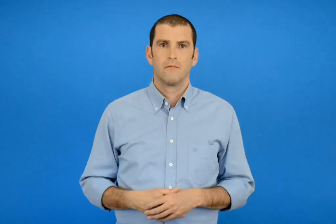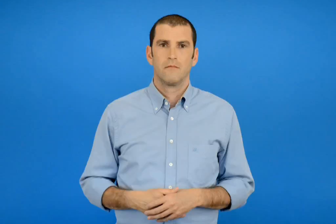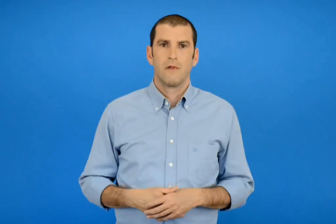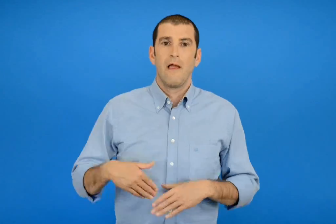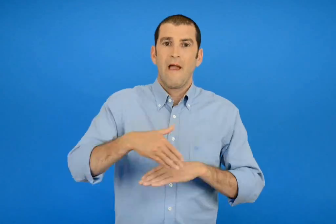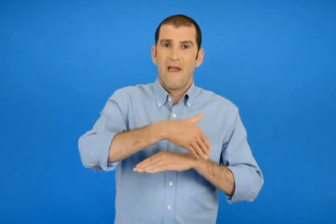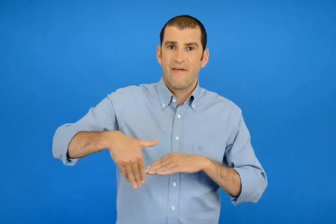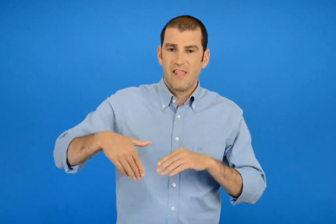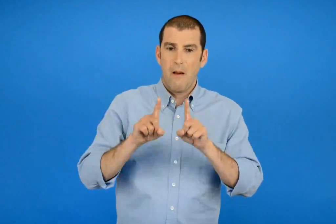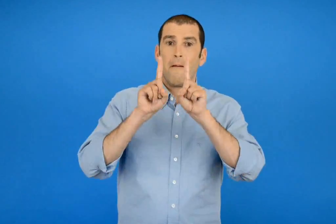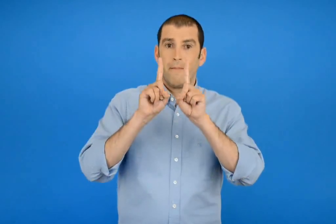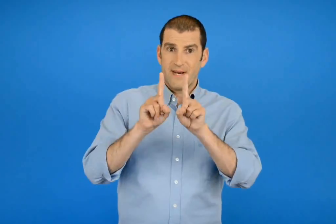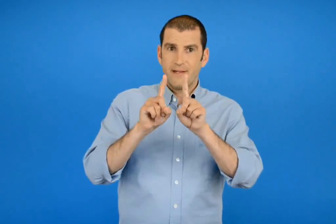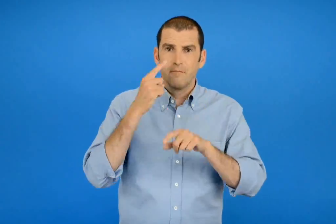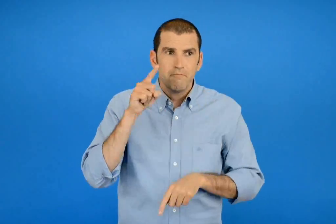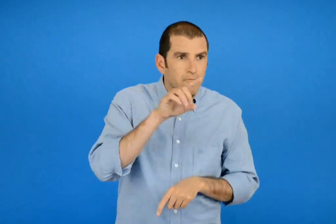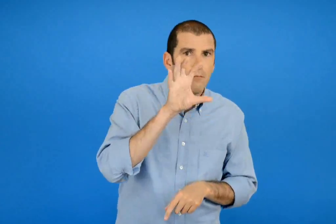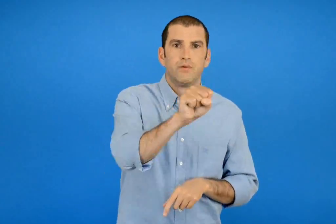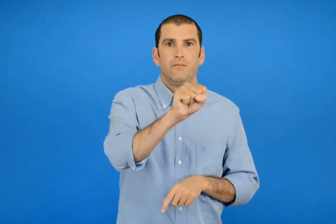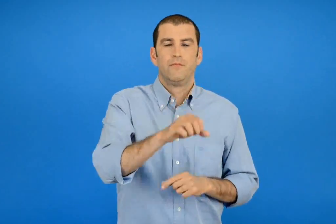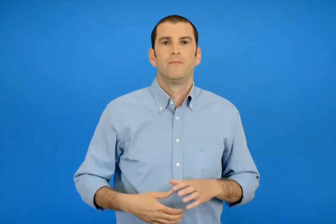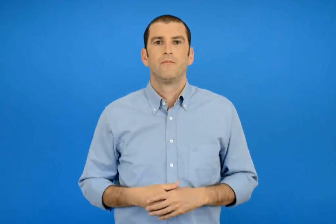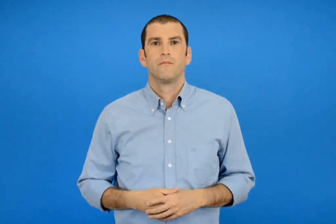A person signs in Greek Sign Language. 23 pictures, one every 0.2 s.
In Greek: αναγνωρίζω τις παράλληλες ευθείες
